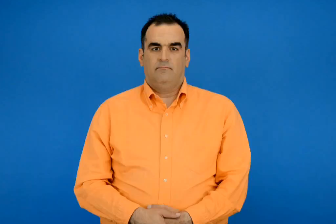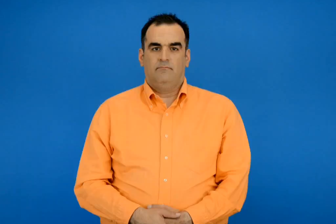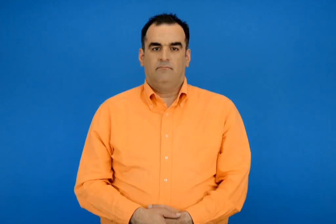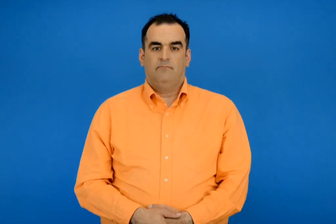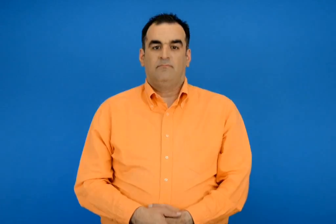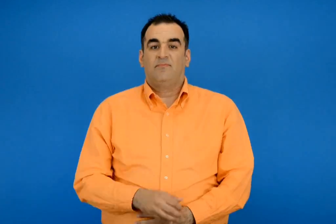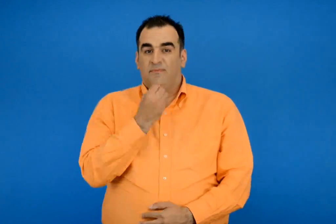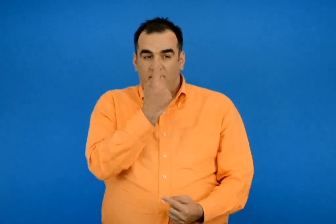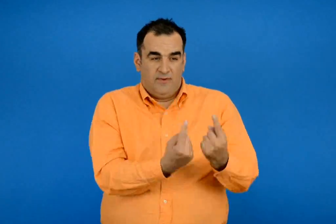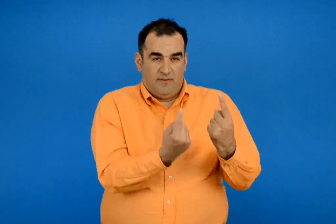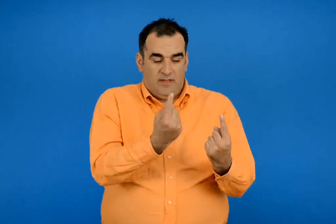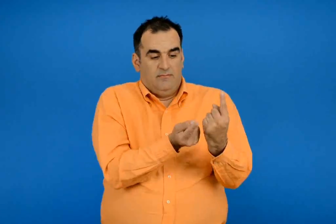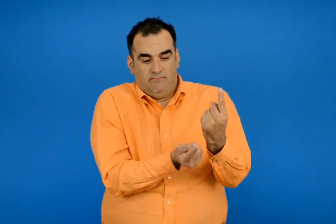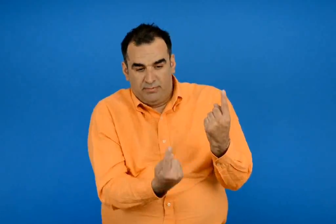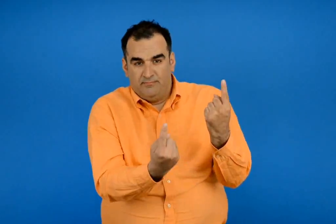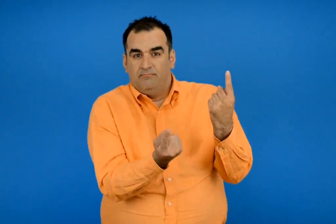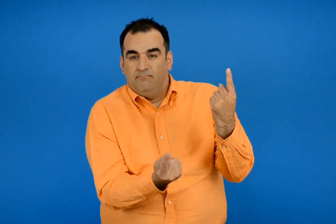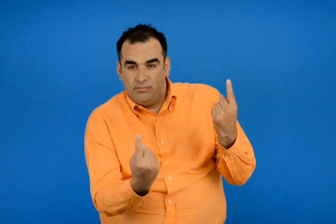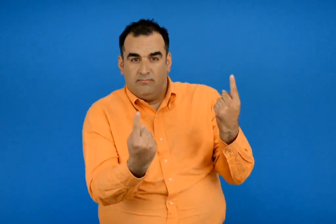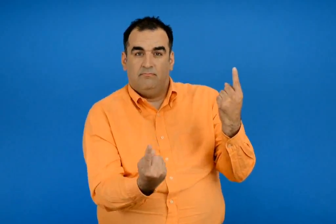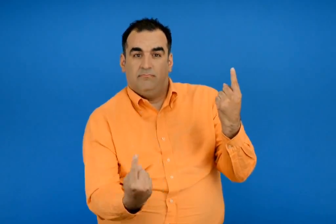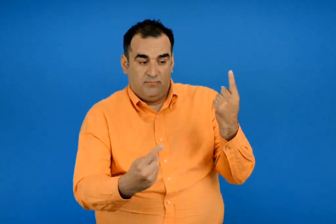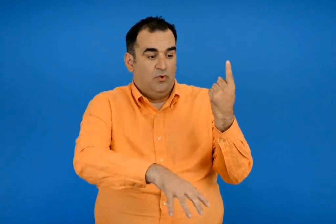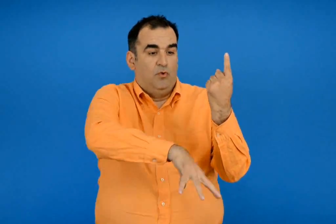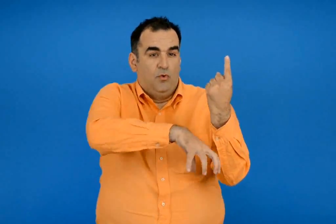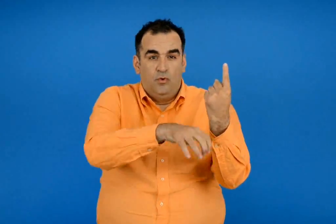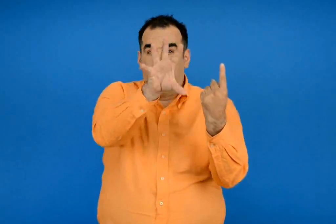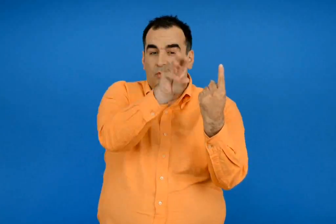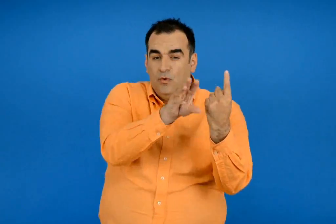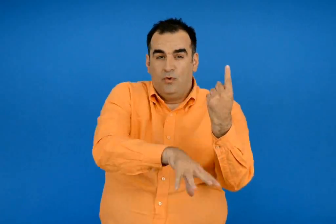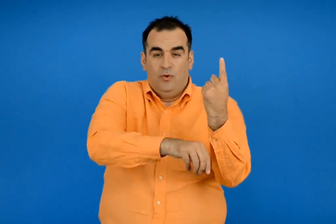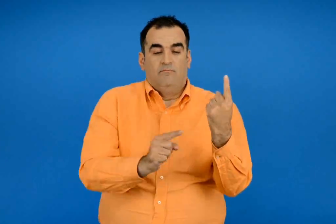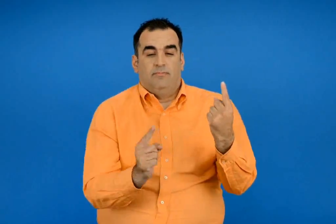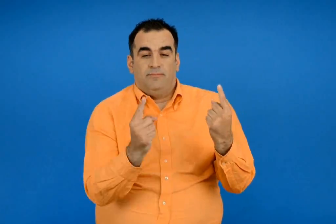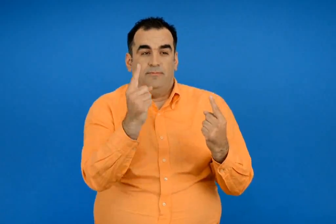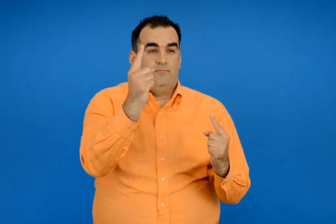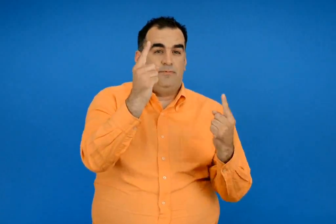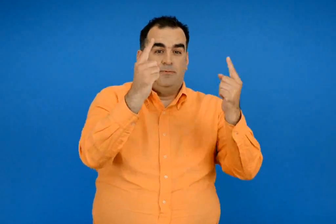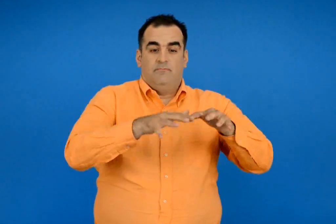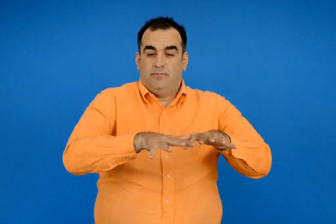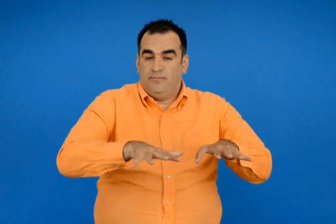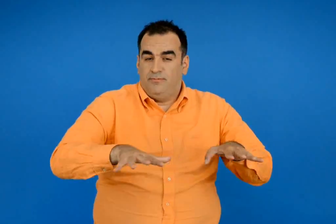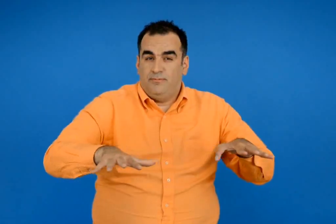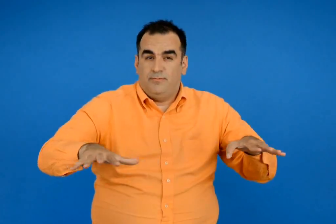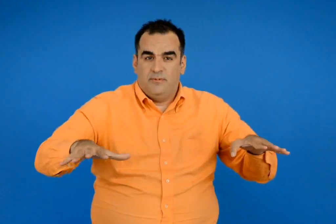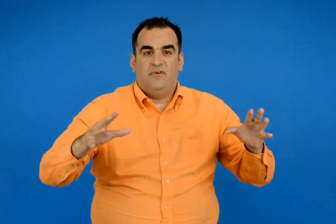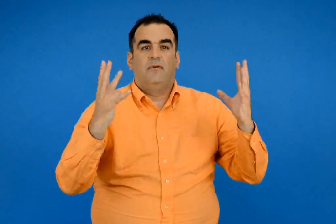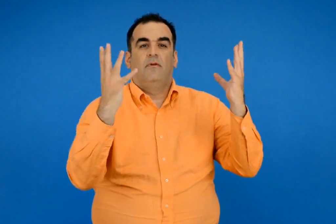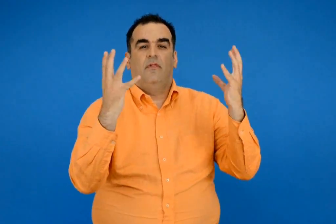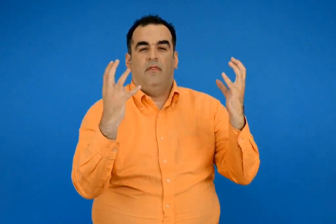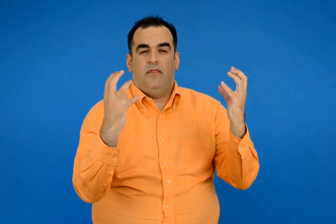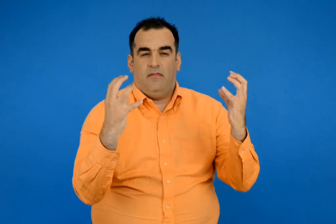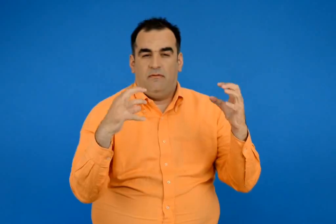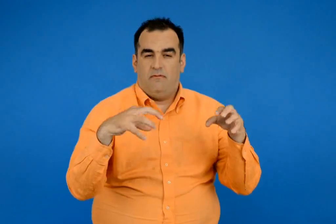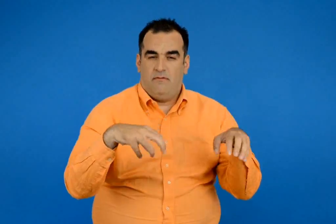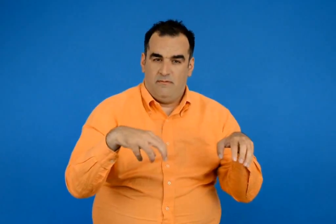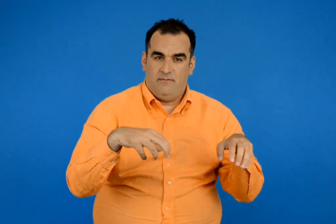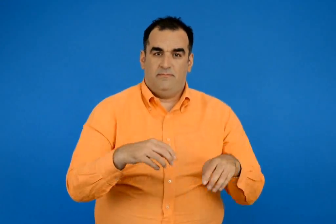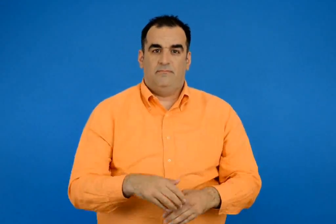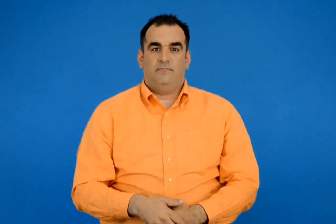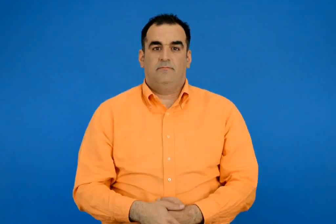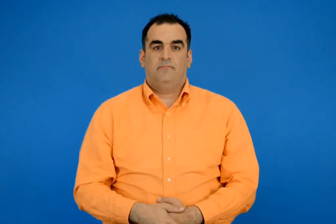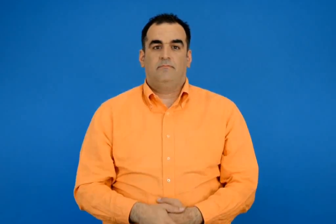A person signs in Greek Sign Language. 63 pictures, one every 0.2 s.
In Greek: τα φυτά γεννιούνται τρώνε μεγαλώνουν πολλαπλασιάζονται και πεθαίνουν
